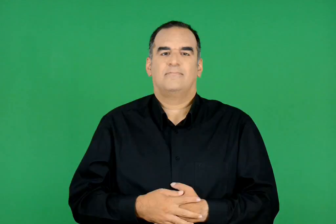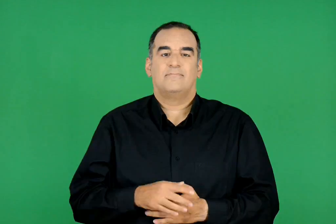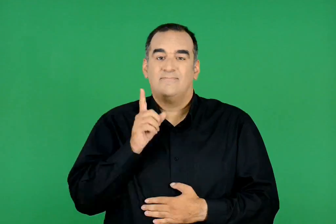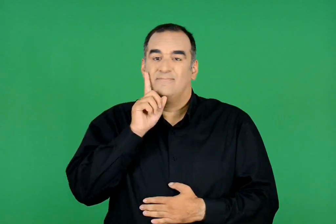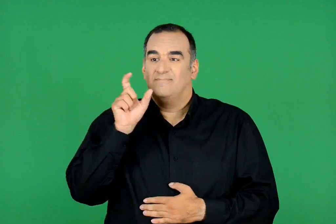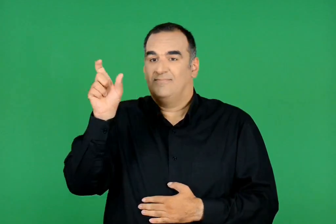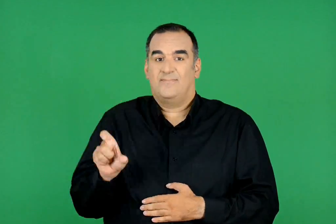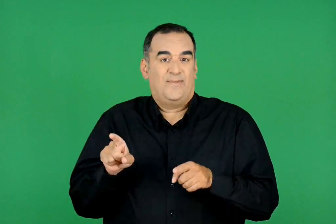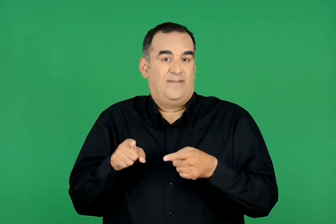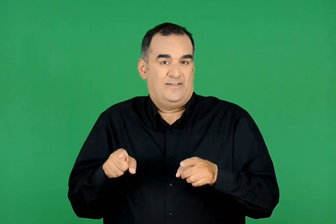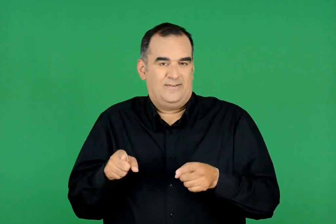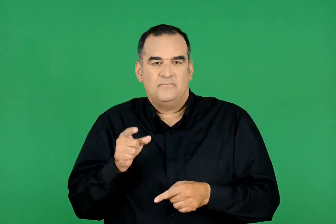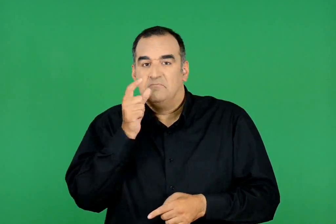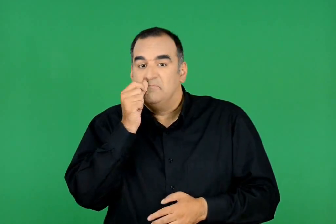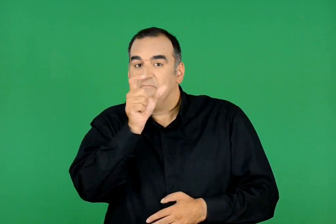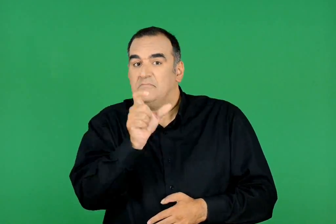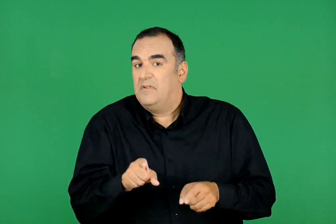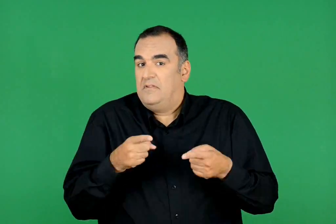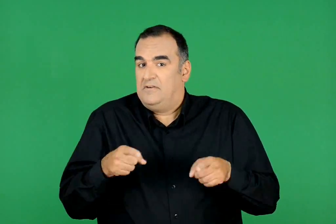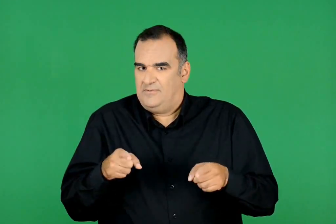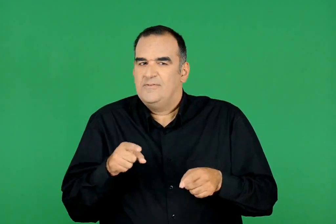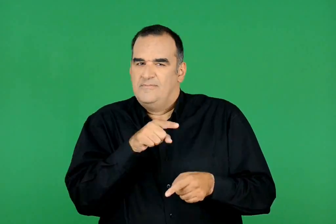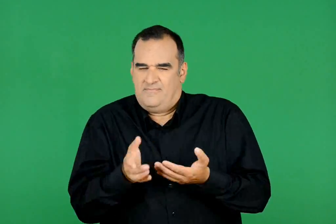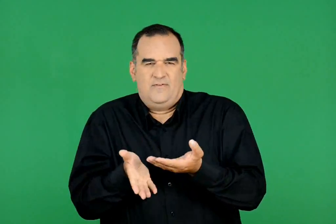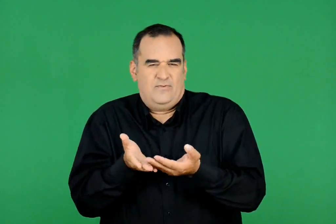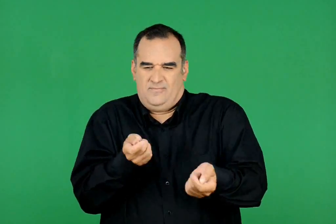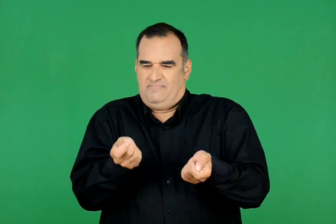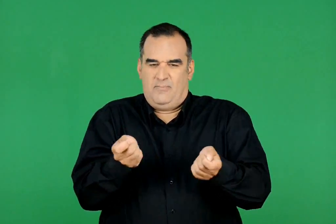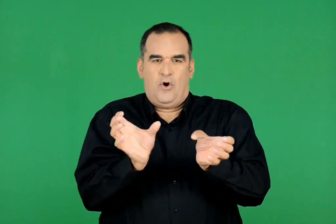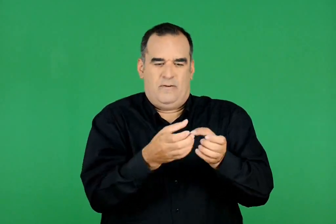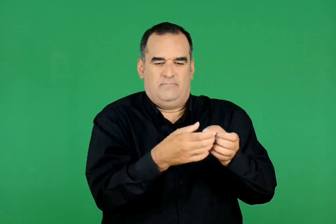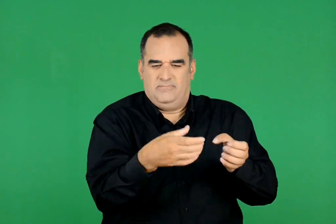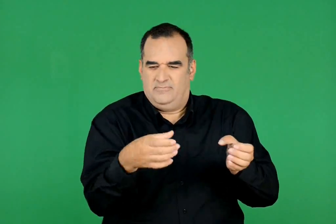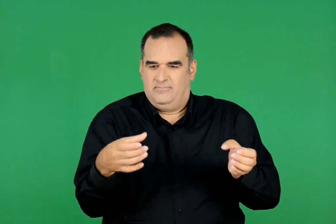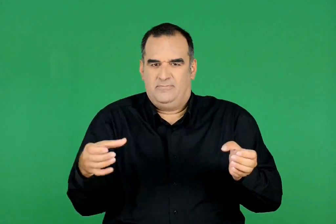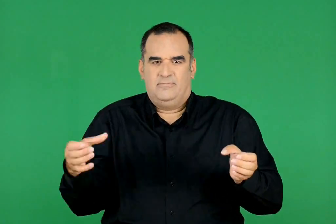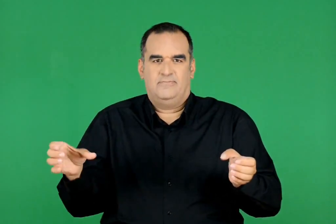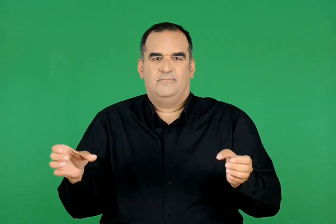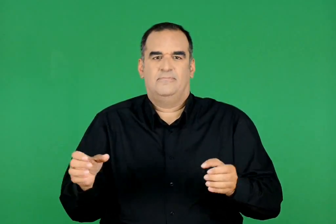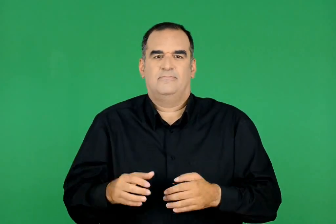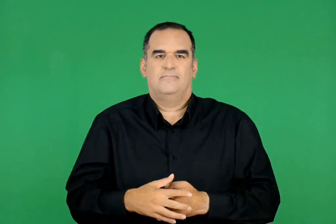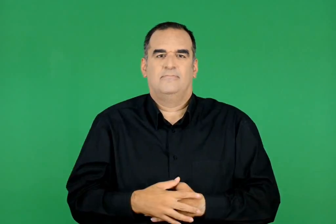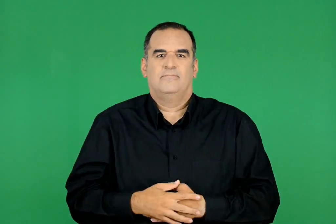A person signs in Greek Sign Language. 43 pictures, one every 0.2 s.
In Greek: η δασκάλα ή ο δάσκαλος σας βοηθά να χωριστείτε σε ομάδες
